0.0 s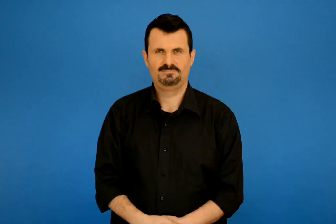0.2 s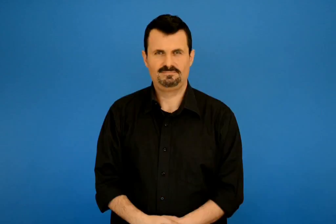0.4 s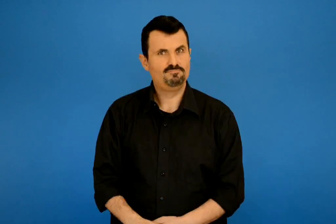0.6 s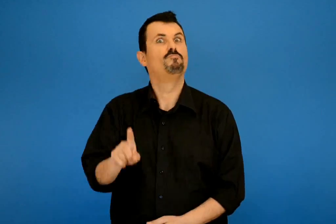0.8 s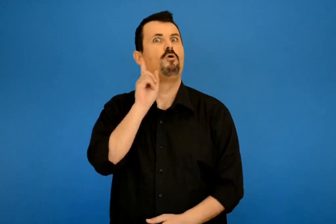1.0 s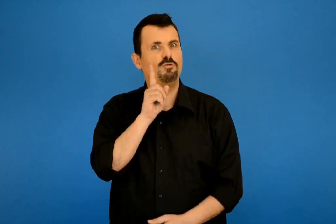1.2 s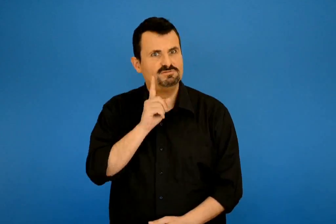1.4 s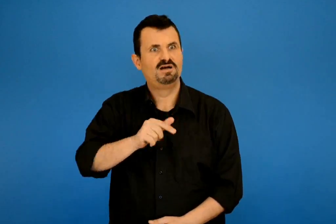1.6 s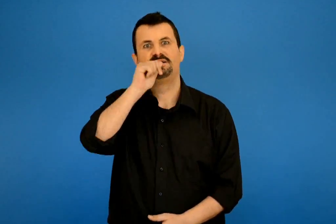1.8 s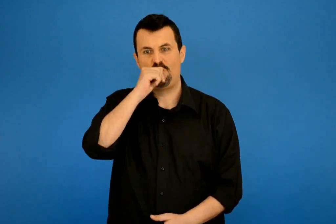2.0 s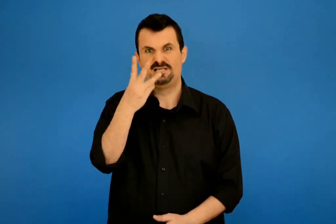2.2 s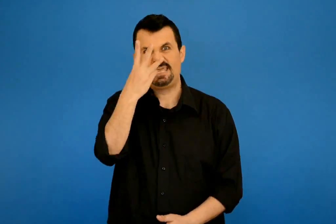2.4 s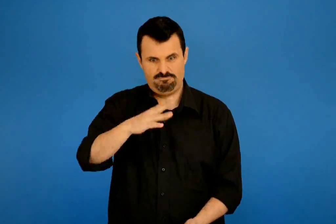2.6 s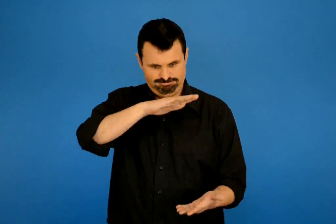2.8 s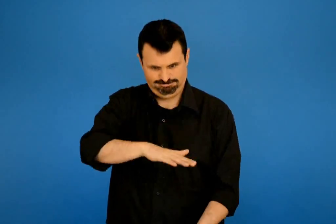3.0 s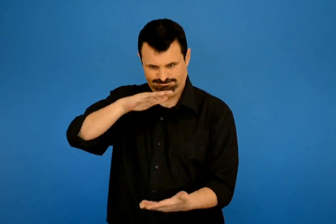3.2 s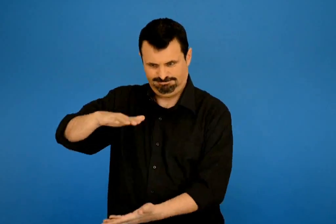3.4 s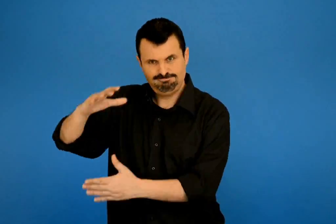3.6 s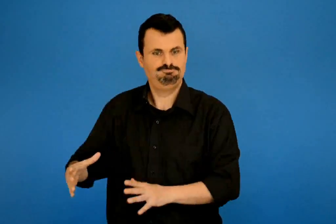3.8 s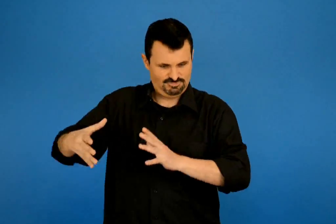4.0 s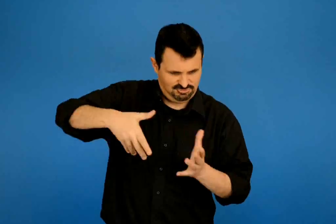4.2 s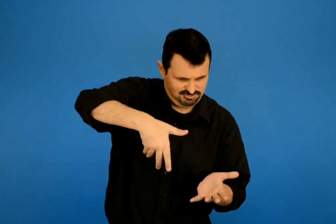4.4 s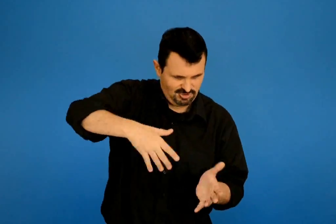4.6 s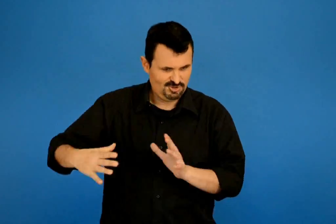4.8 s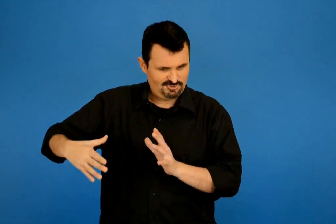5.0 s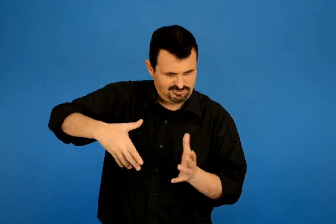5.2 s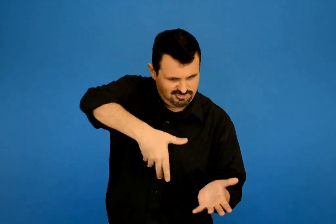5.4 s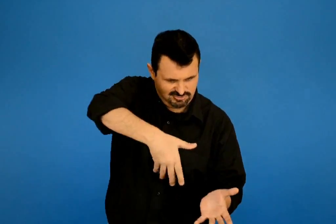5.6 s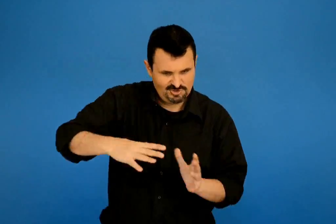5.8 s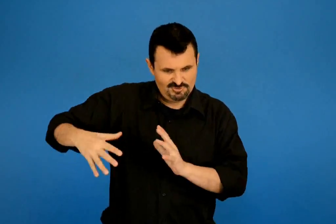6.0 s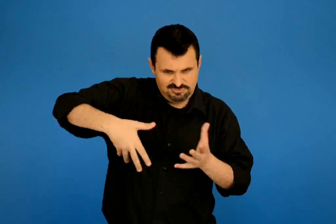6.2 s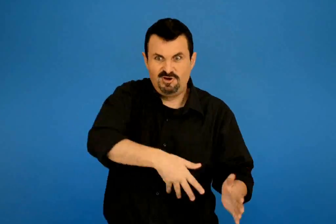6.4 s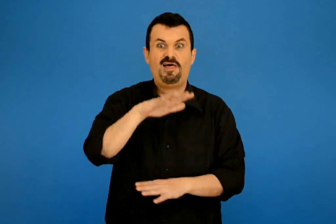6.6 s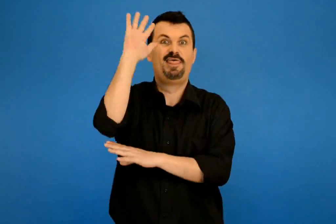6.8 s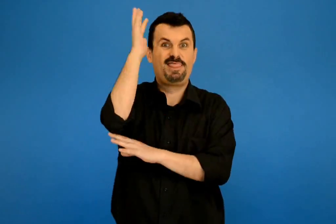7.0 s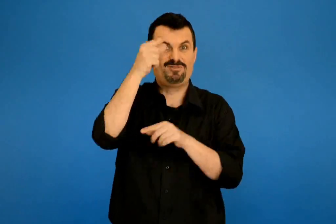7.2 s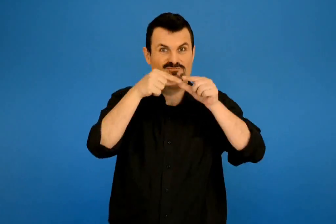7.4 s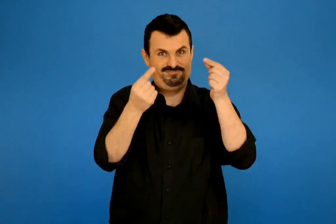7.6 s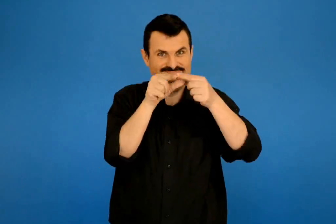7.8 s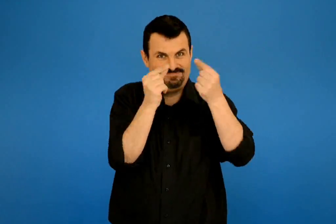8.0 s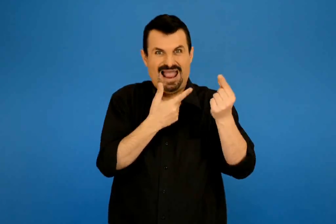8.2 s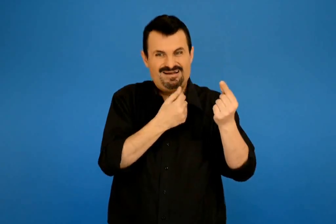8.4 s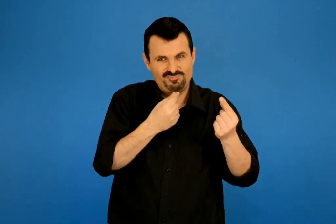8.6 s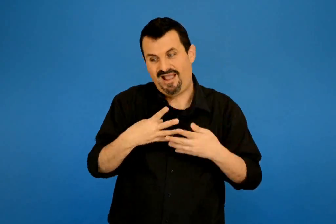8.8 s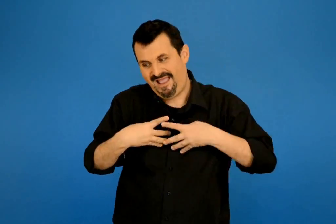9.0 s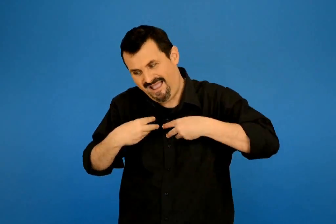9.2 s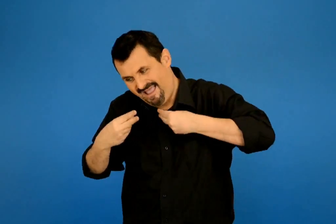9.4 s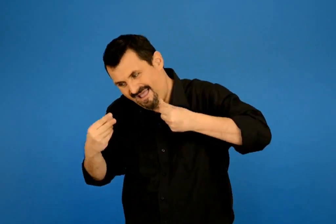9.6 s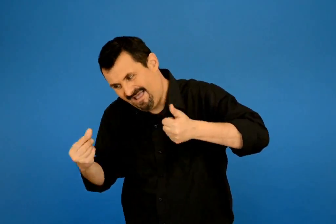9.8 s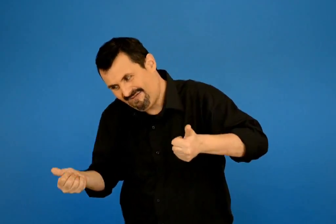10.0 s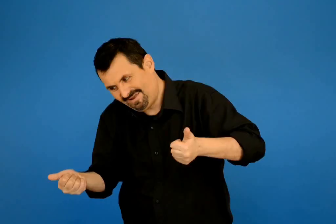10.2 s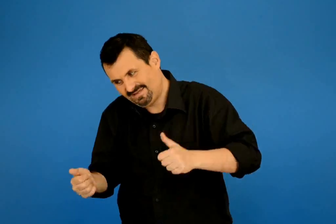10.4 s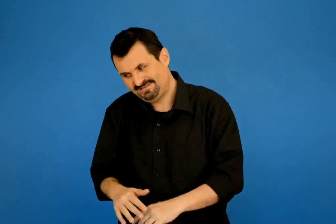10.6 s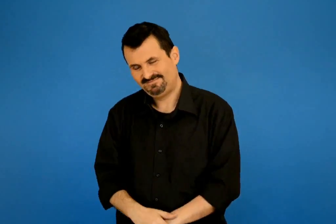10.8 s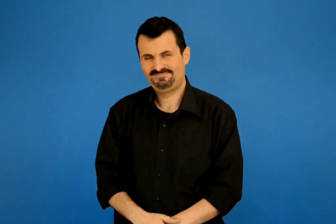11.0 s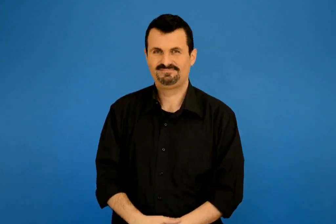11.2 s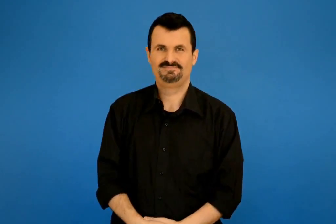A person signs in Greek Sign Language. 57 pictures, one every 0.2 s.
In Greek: ρίχνει τρεις κουβάδες νερό στο γιασεμί κι εκείνο της ευχήθηκε
